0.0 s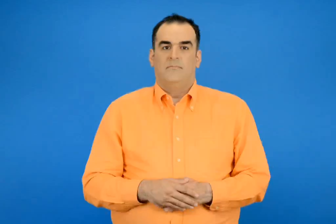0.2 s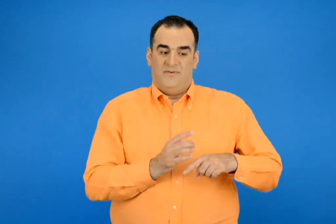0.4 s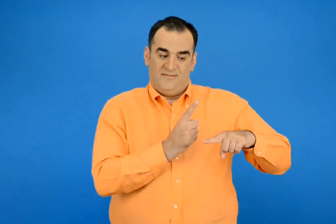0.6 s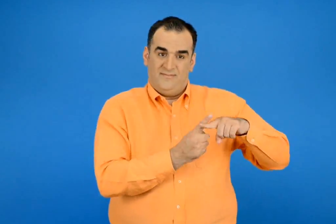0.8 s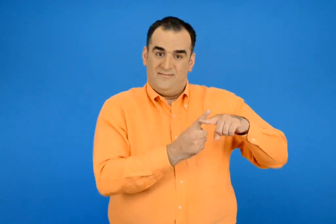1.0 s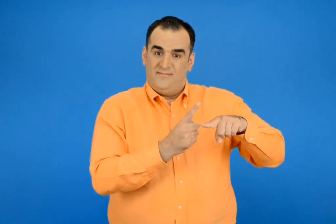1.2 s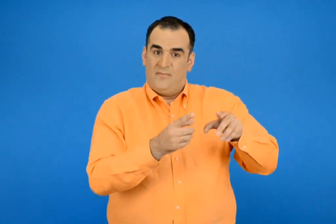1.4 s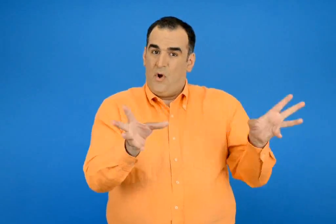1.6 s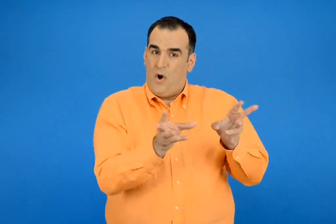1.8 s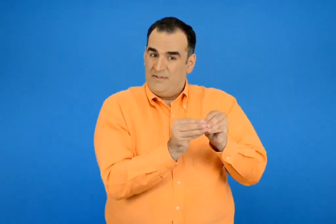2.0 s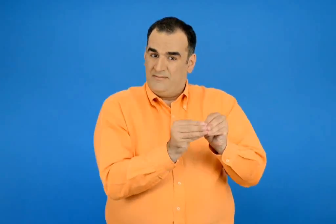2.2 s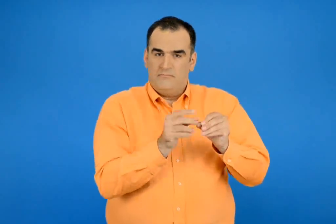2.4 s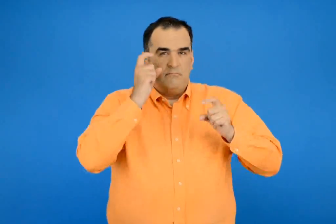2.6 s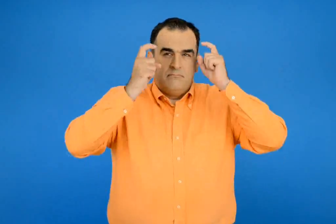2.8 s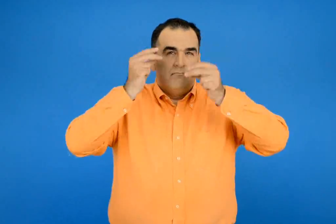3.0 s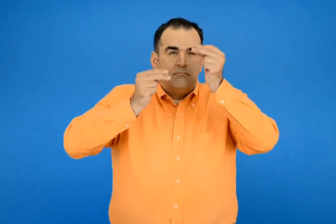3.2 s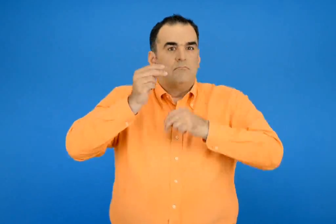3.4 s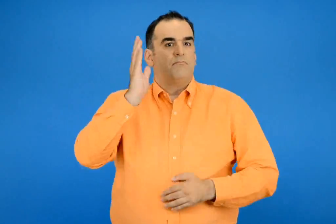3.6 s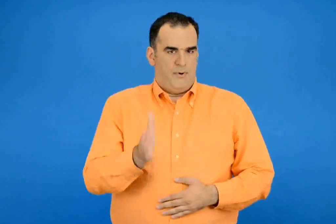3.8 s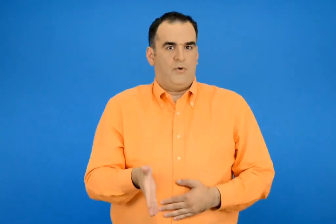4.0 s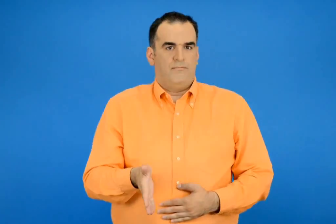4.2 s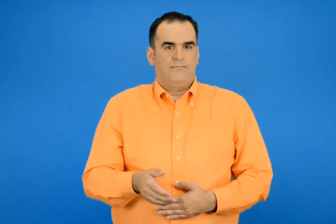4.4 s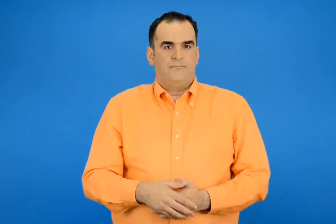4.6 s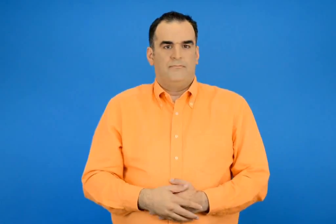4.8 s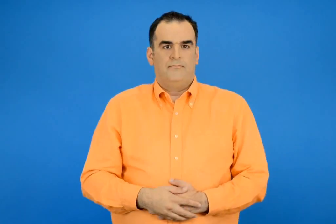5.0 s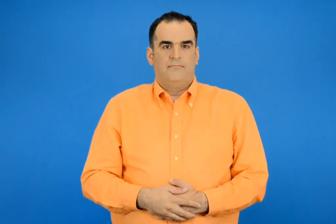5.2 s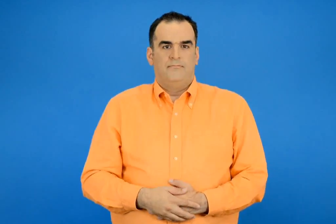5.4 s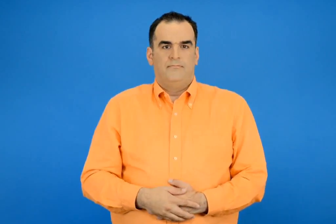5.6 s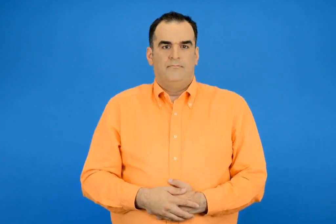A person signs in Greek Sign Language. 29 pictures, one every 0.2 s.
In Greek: μπορώ να υπολογίσω το συνολικό άθροισμα
